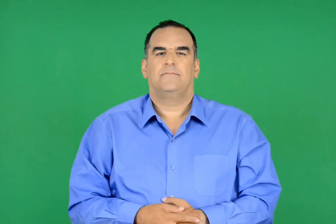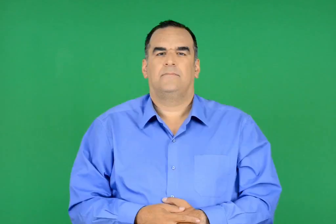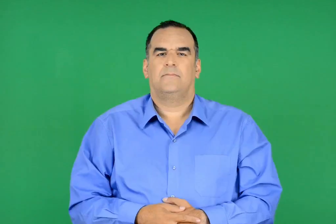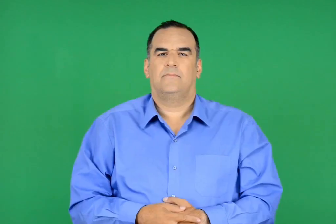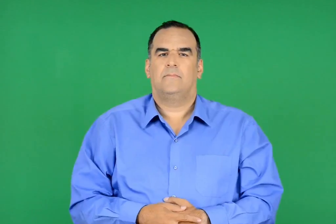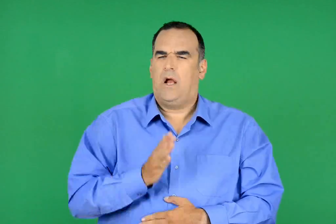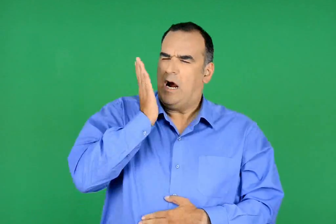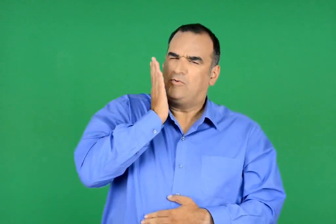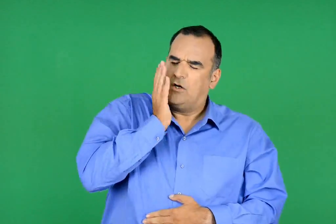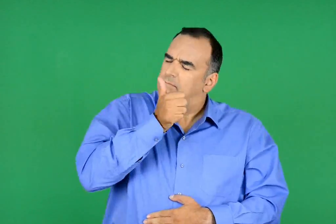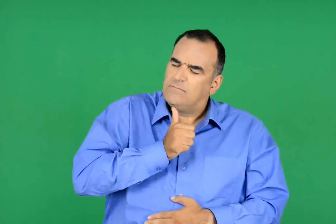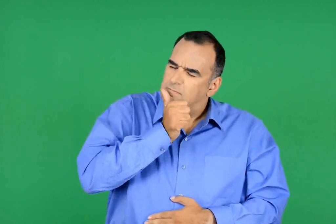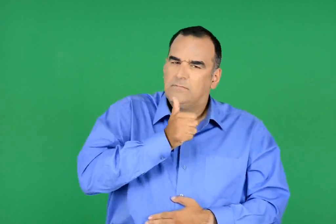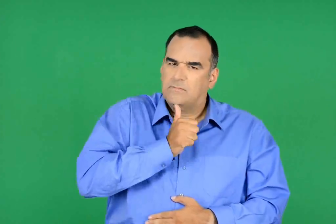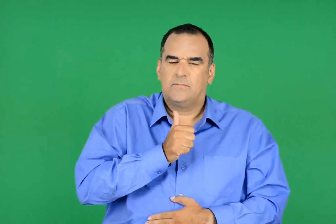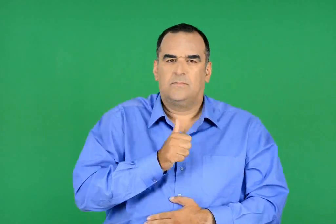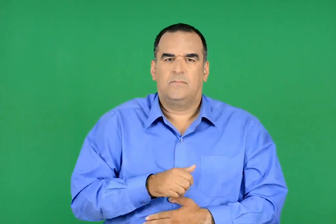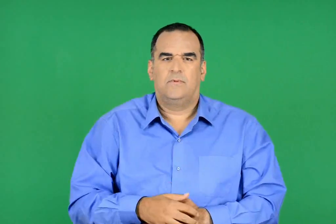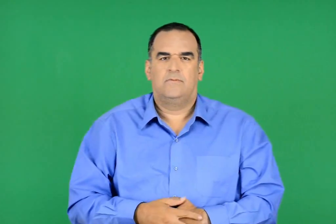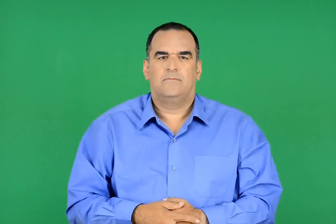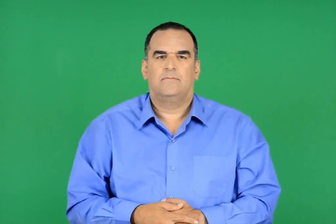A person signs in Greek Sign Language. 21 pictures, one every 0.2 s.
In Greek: μη σώσει και µου περάσει
